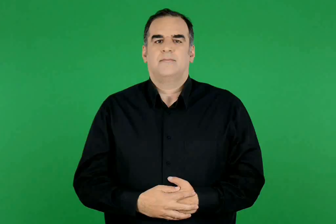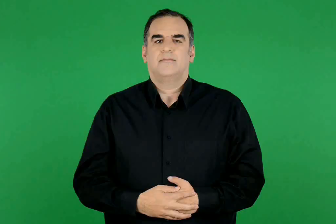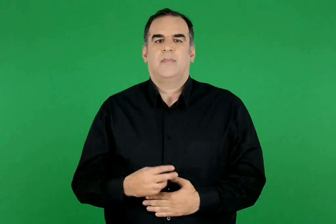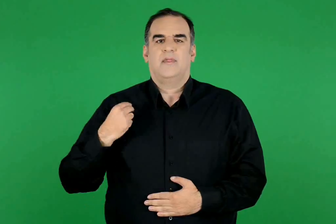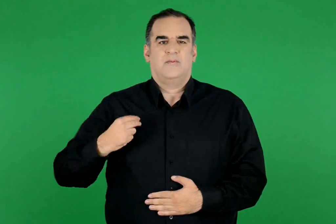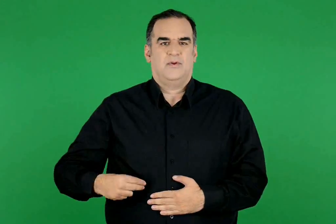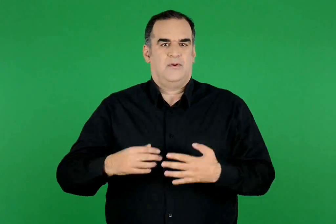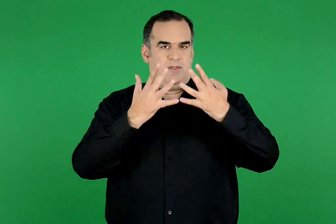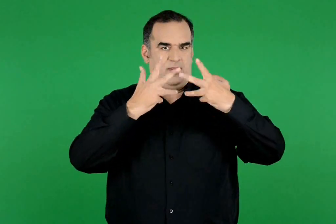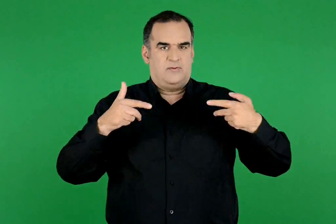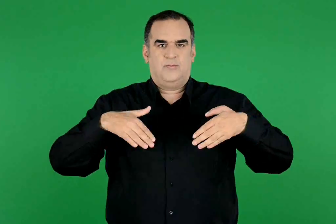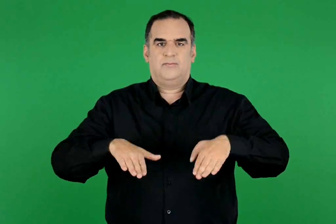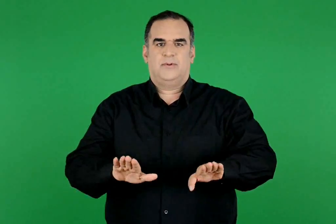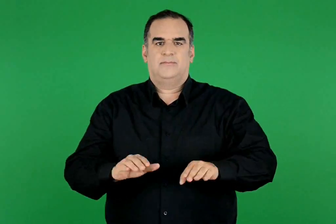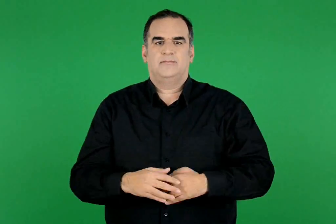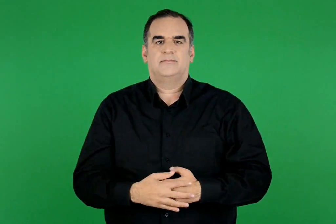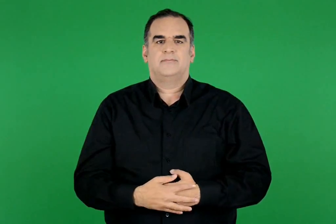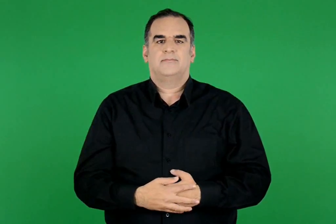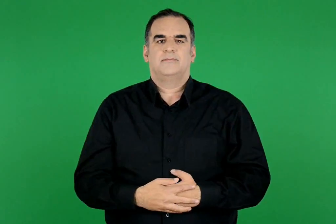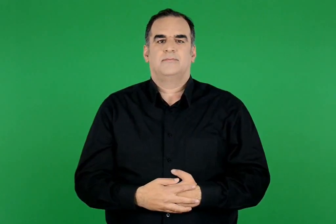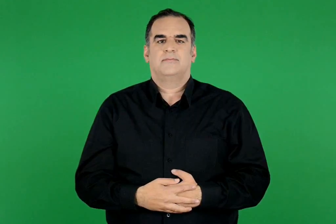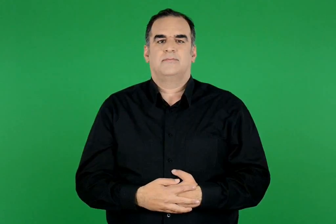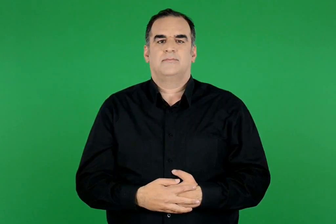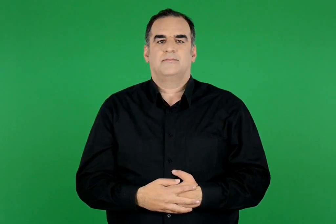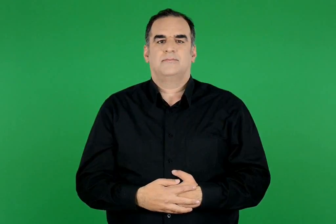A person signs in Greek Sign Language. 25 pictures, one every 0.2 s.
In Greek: δημοτικό θέατρο πειραιά
